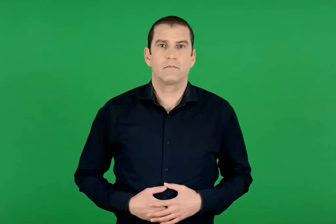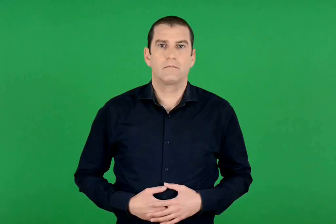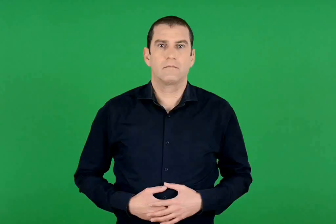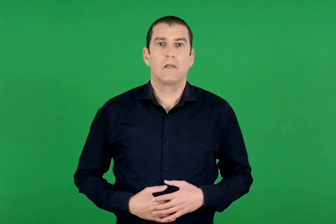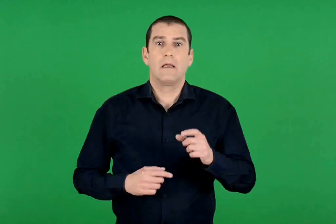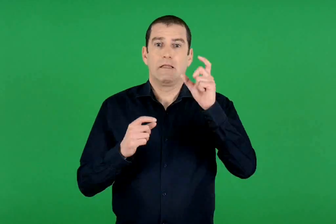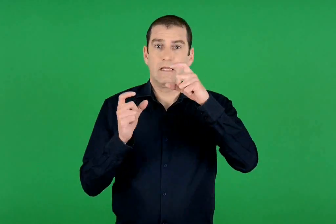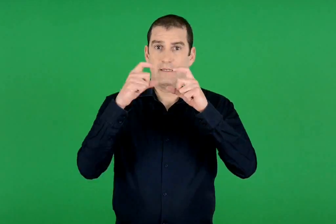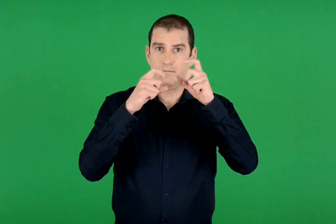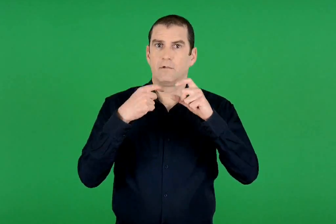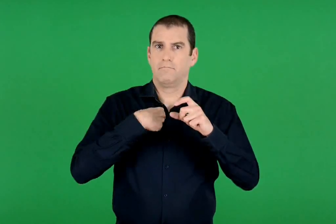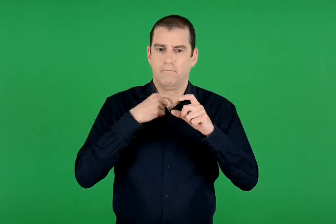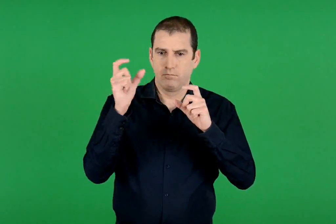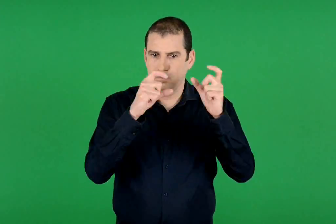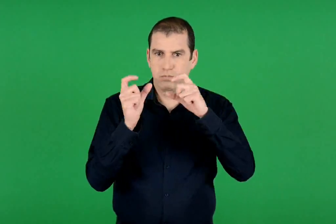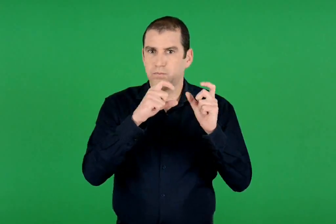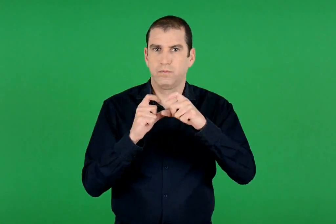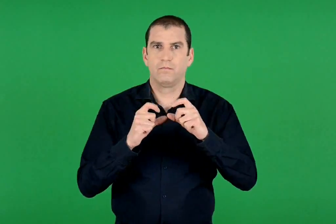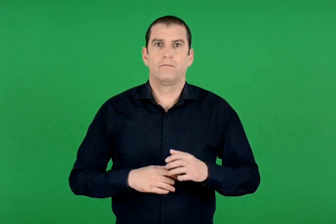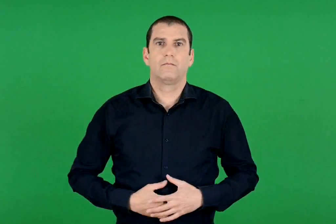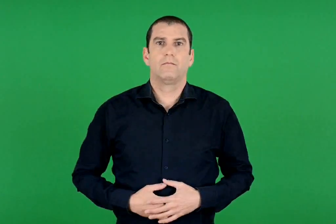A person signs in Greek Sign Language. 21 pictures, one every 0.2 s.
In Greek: κατασκευάζω το τάγκραμ
